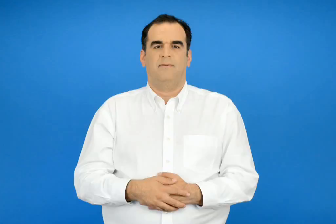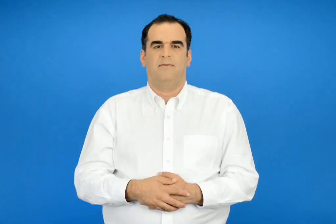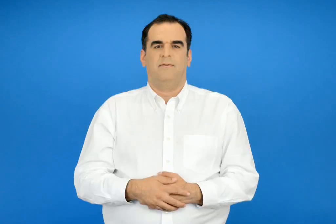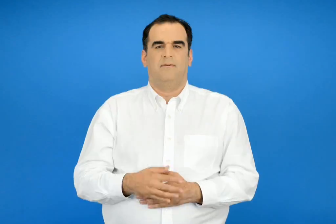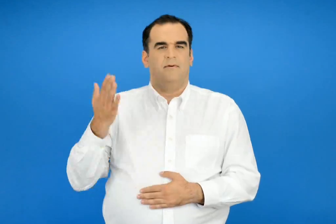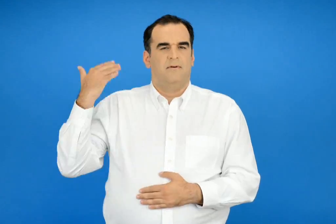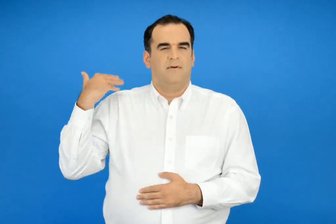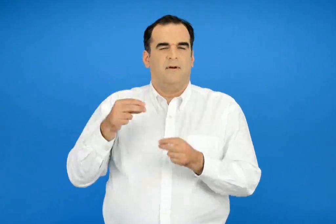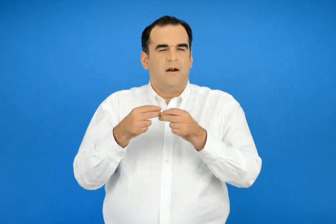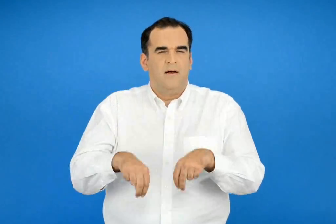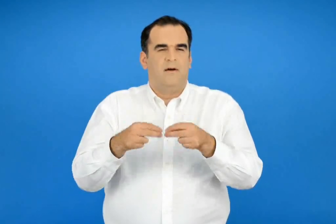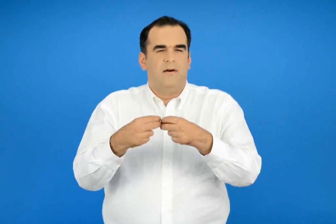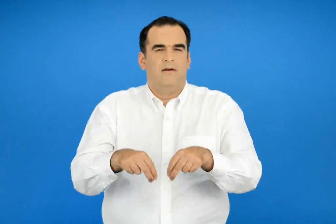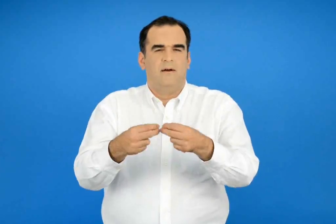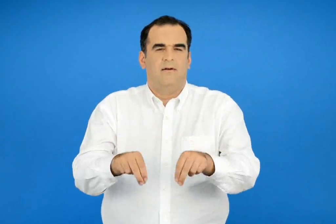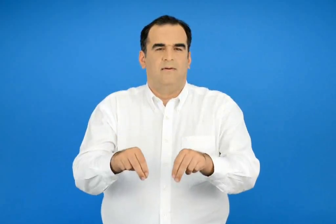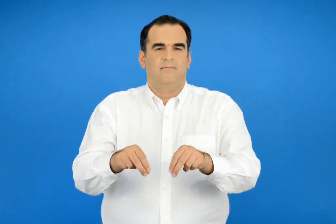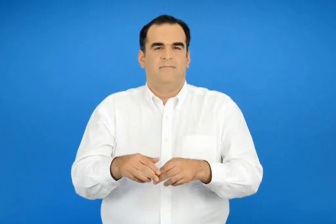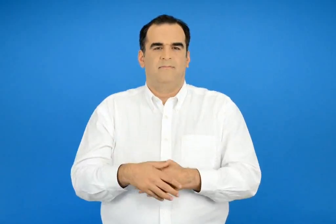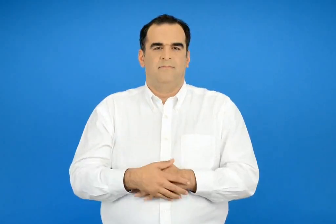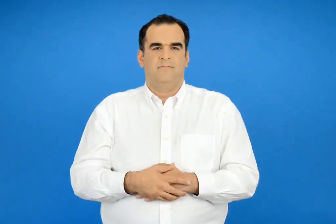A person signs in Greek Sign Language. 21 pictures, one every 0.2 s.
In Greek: έλυνα
